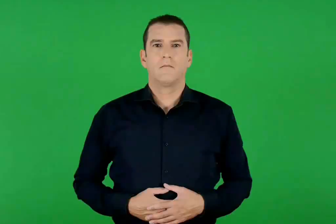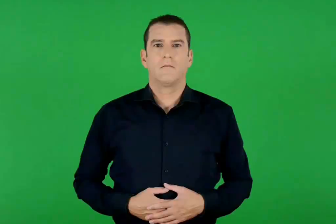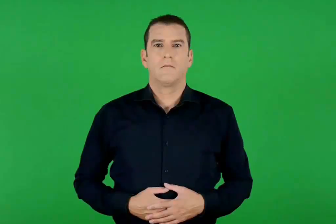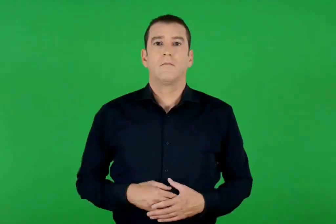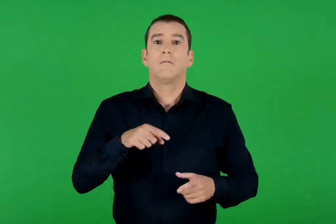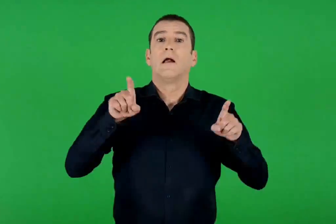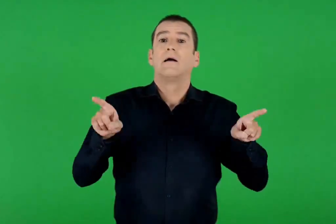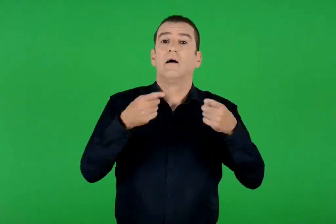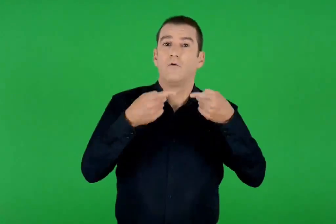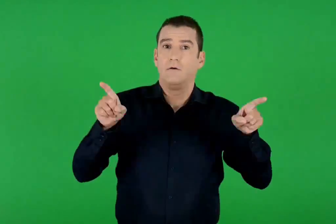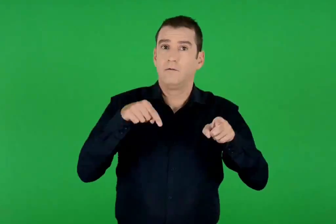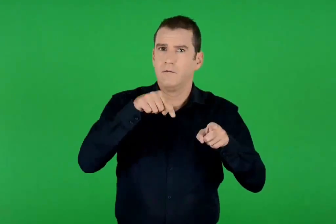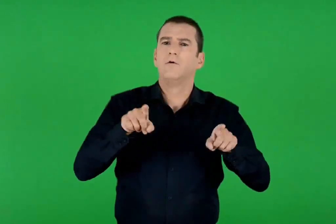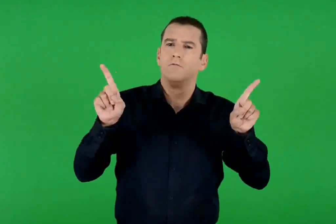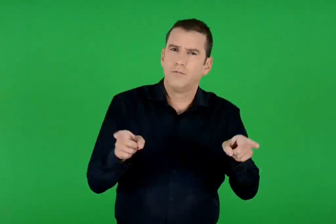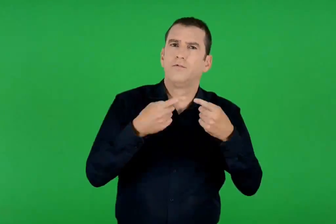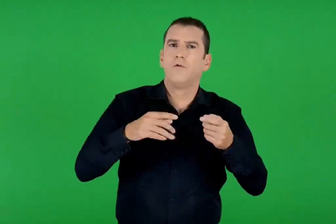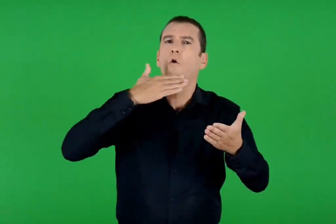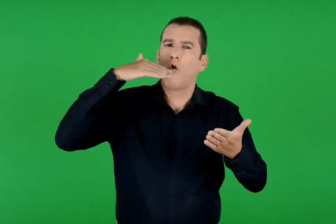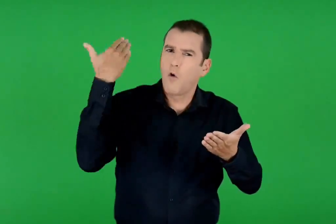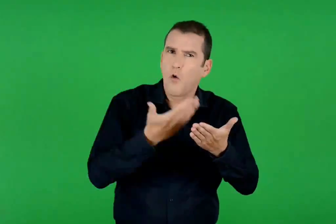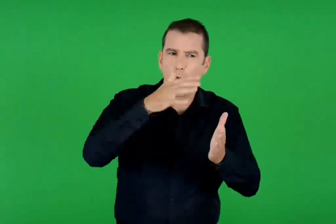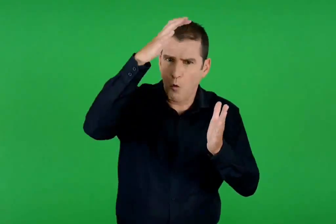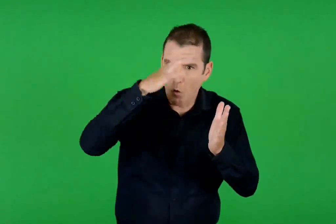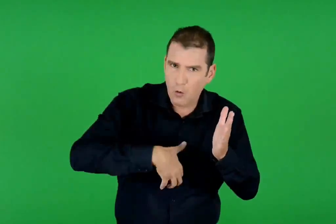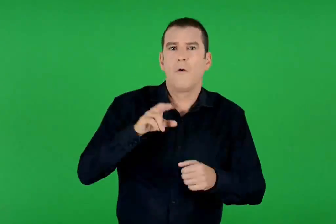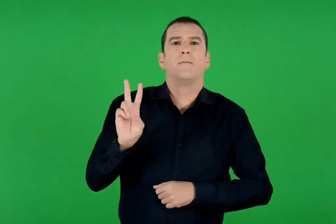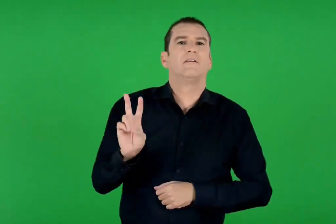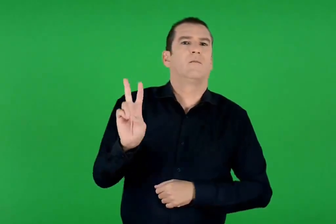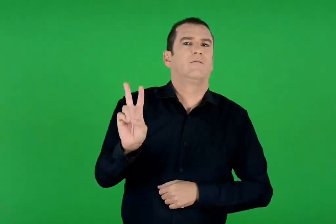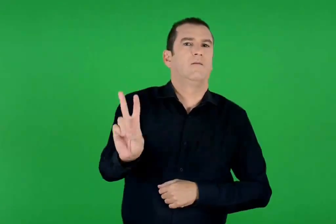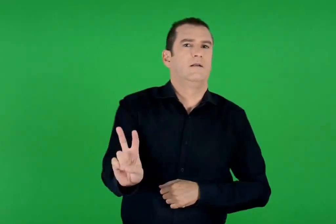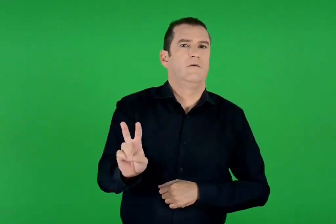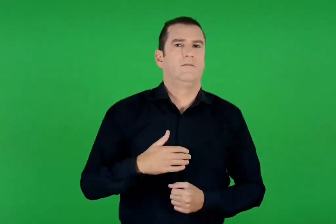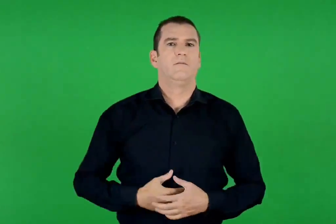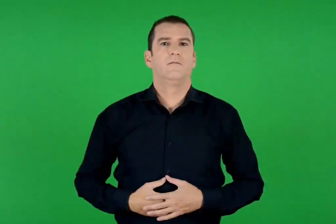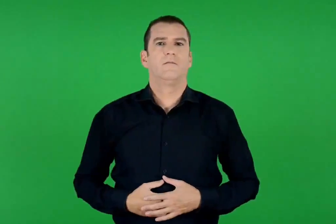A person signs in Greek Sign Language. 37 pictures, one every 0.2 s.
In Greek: ο κανόνας ψάλλεται ολόκληρος κάθε παρασκευή
